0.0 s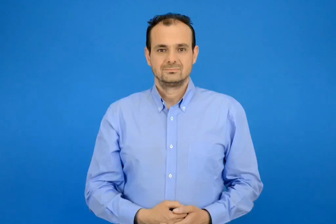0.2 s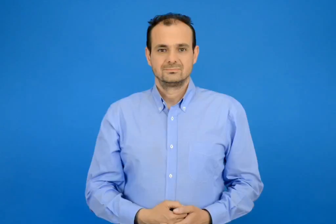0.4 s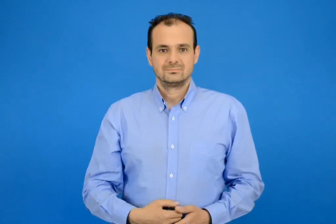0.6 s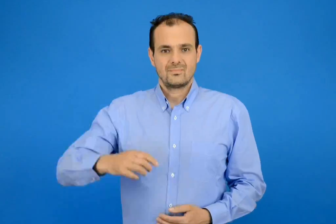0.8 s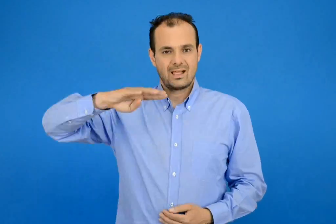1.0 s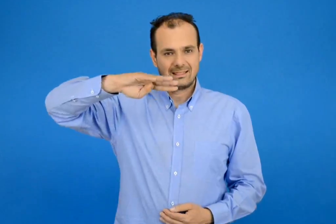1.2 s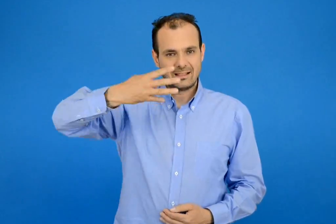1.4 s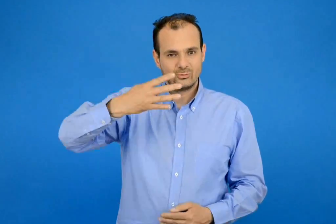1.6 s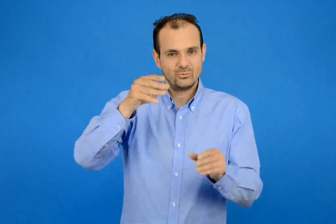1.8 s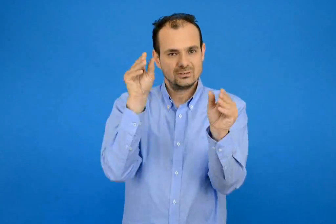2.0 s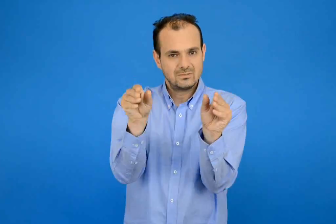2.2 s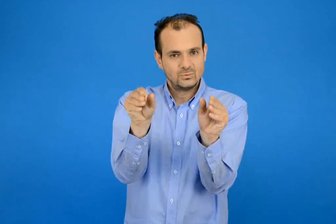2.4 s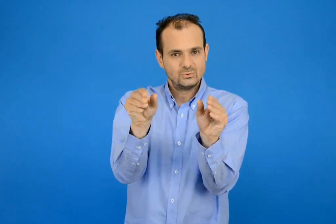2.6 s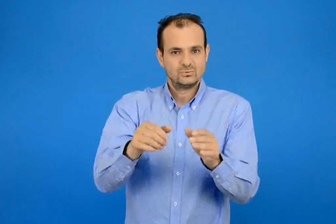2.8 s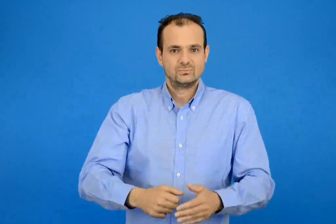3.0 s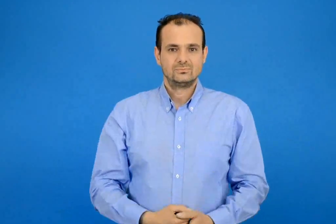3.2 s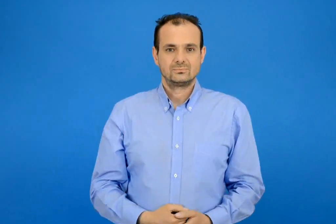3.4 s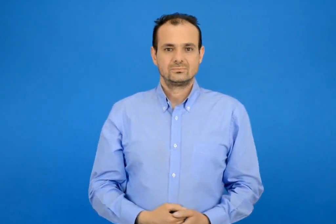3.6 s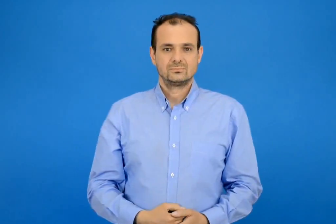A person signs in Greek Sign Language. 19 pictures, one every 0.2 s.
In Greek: τέταρτο τεύχος
